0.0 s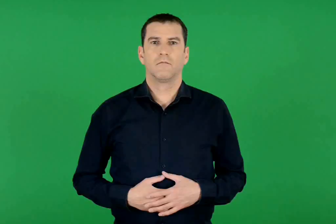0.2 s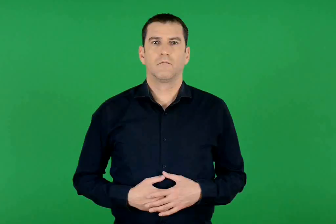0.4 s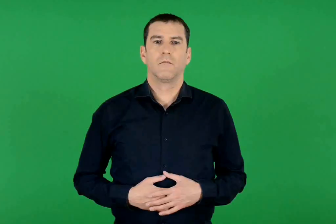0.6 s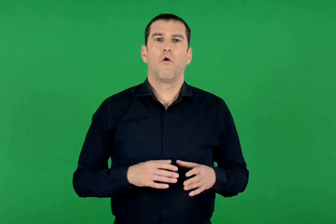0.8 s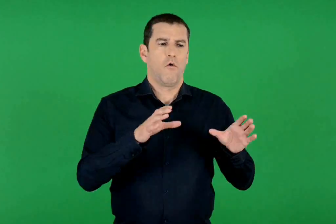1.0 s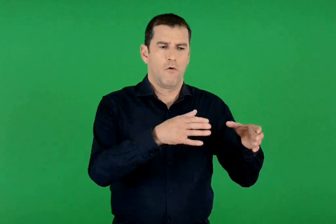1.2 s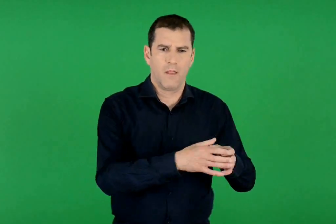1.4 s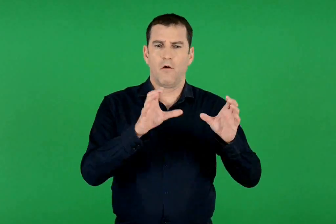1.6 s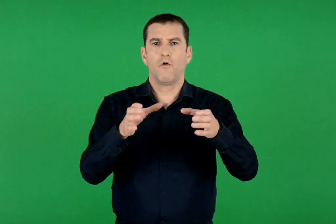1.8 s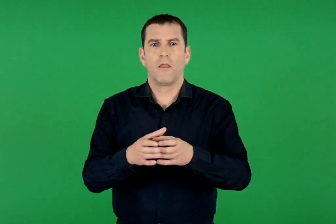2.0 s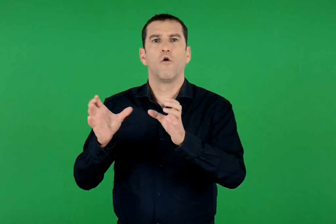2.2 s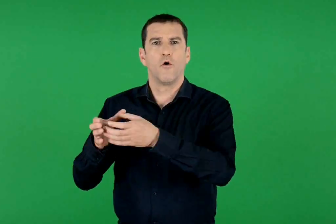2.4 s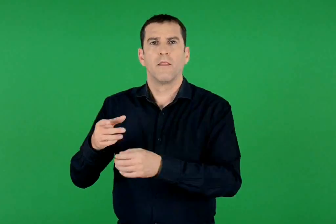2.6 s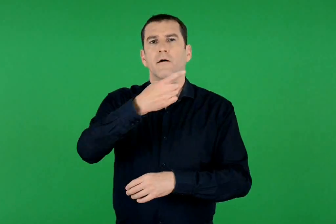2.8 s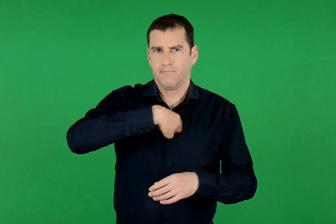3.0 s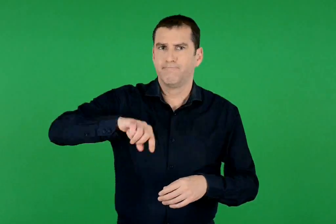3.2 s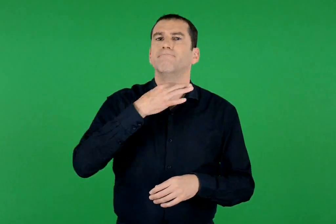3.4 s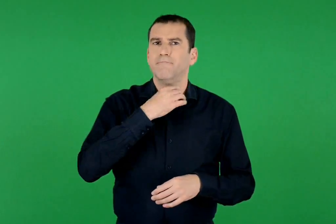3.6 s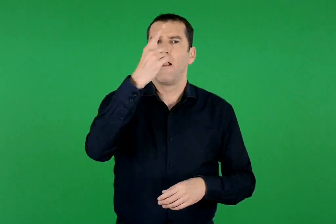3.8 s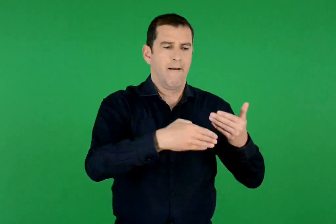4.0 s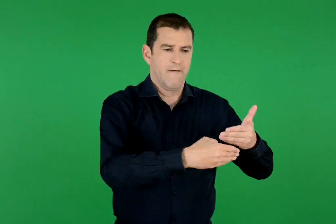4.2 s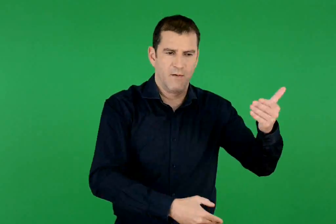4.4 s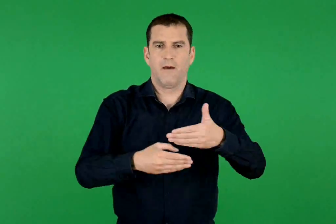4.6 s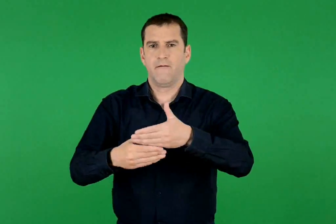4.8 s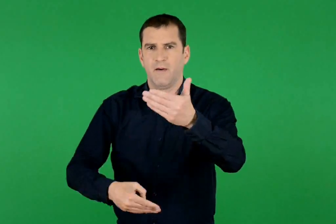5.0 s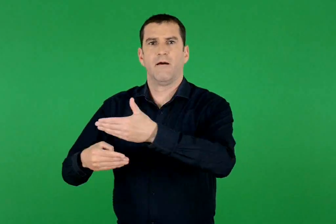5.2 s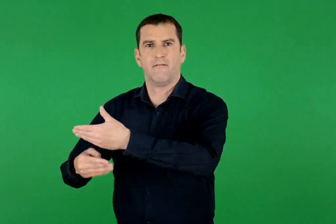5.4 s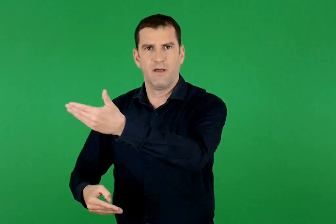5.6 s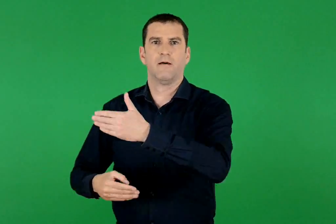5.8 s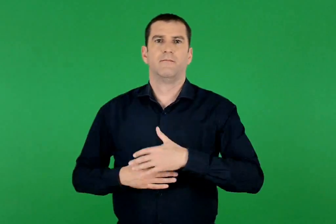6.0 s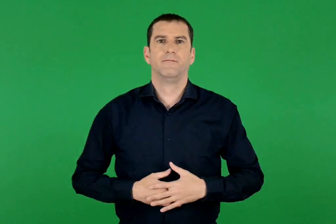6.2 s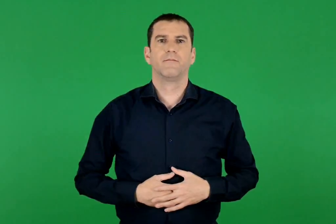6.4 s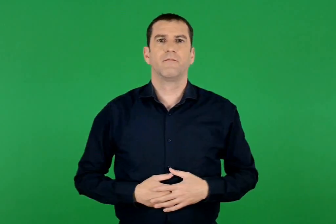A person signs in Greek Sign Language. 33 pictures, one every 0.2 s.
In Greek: θα χρειαστούμε μία εφημερίδα για κάθε ομάδα
